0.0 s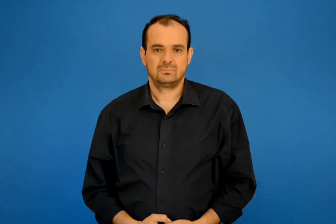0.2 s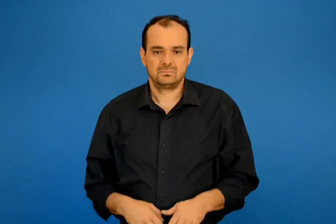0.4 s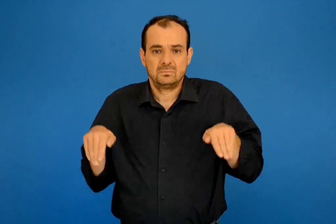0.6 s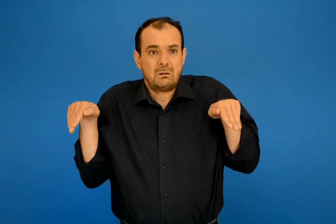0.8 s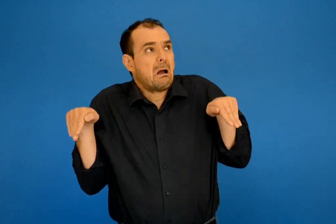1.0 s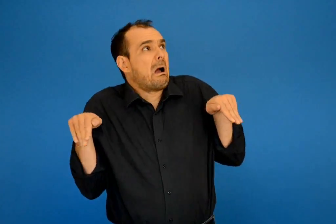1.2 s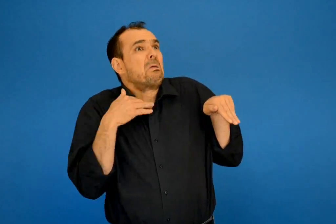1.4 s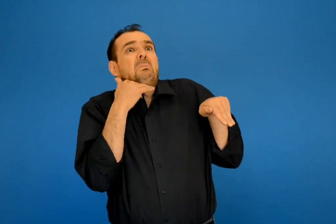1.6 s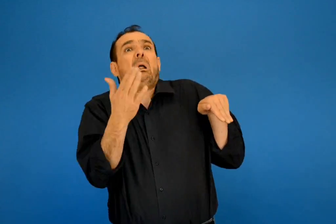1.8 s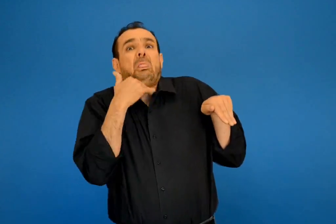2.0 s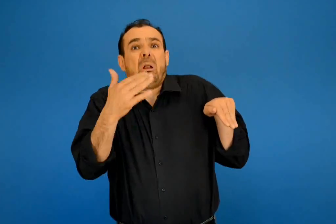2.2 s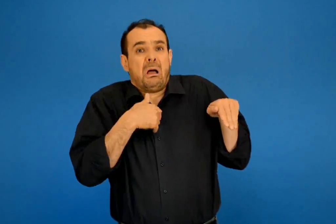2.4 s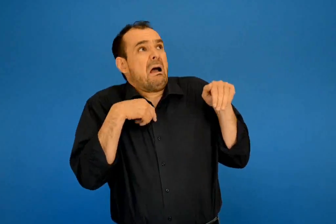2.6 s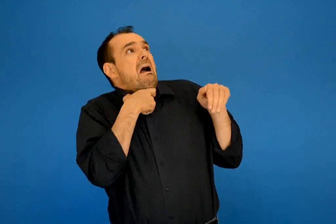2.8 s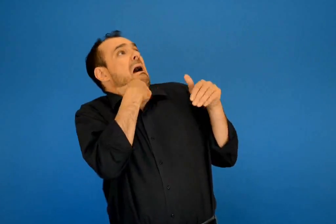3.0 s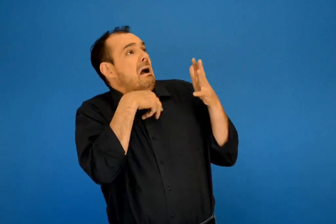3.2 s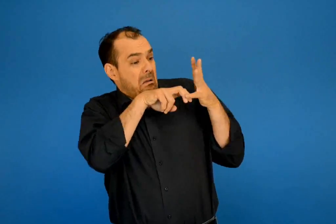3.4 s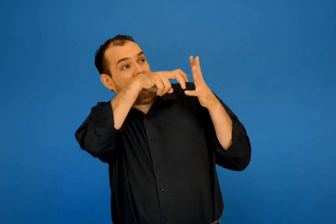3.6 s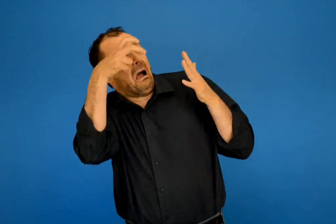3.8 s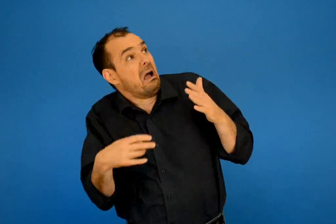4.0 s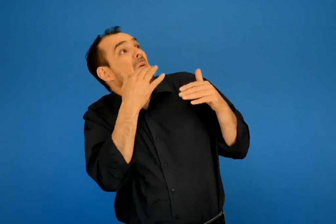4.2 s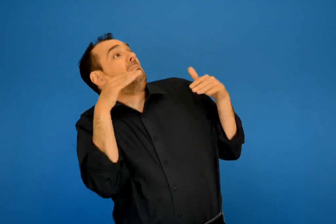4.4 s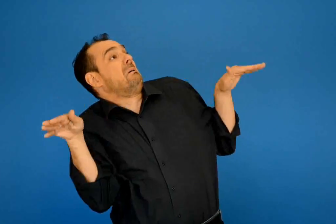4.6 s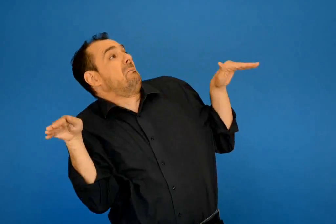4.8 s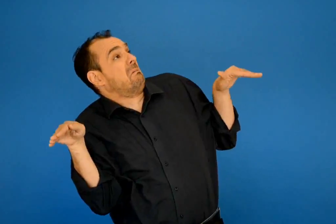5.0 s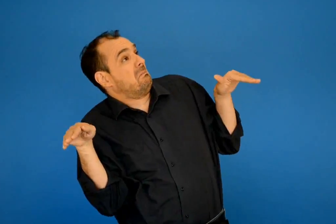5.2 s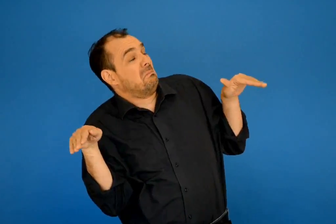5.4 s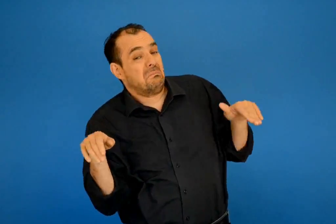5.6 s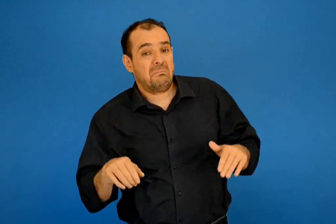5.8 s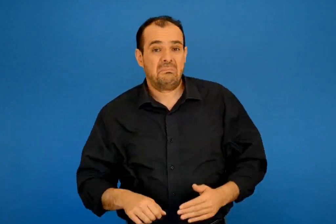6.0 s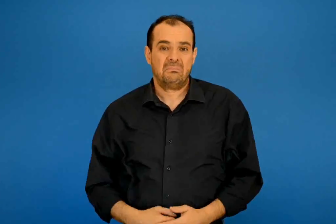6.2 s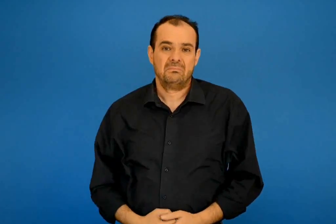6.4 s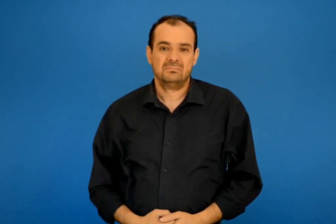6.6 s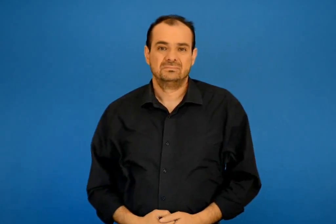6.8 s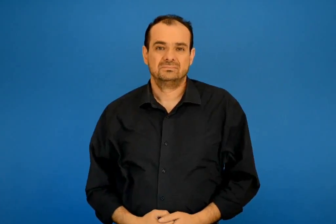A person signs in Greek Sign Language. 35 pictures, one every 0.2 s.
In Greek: δεν μπορώ φώναξε δυνατά στο αδελφάκι του θα πεσώ
